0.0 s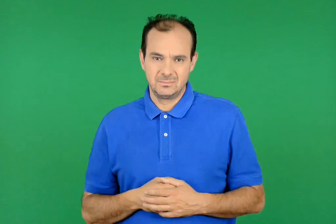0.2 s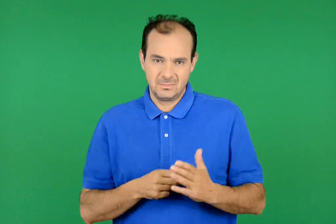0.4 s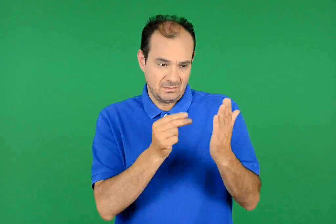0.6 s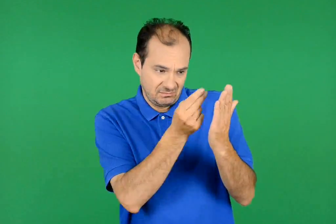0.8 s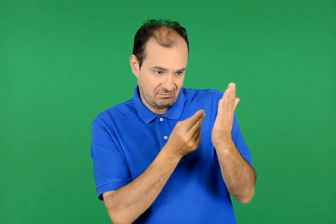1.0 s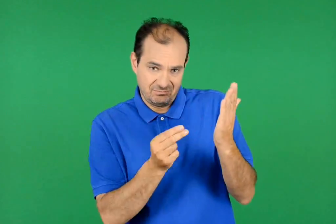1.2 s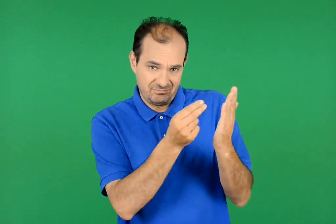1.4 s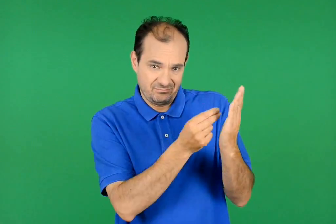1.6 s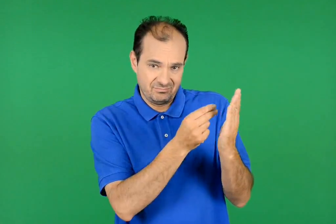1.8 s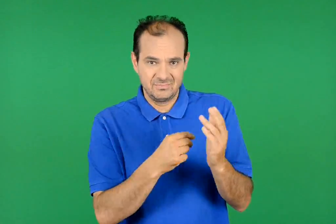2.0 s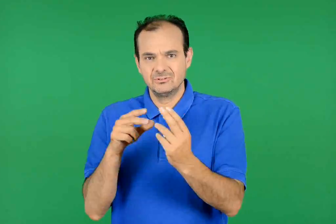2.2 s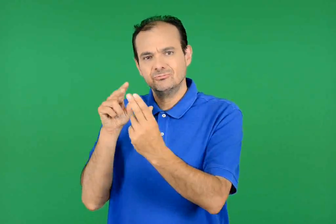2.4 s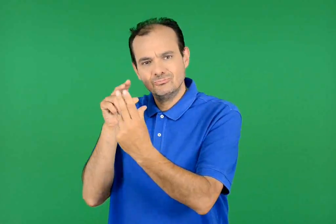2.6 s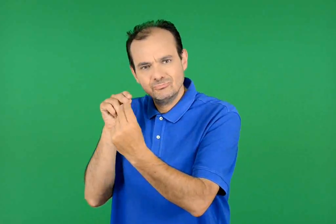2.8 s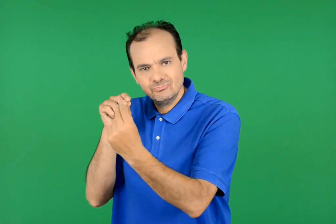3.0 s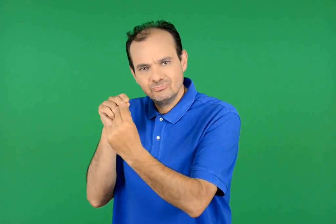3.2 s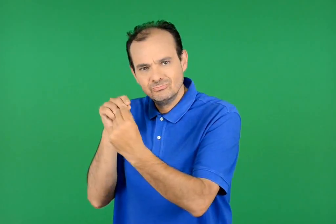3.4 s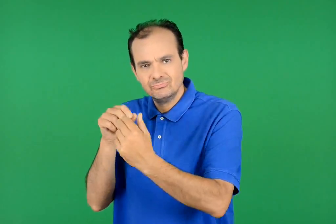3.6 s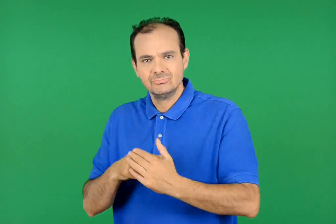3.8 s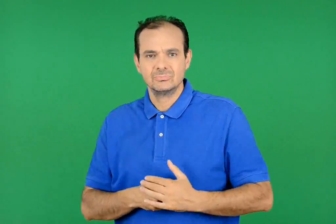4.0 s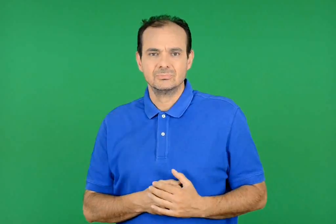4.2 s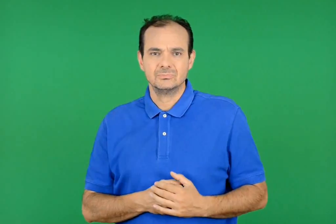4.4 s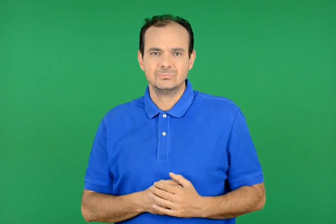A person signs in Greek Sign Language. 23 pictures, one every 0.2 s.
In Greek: σχεδιάζω και συζητώ
